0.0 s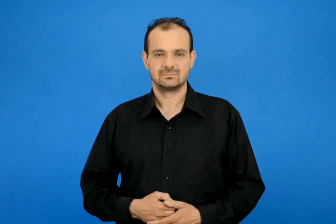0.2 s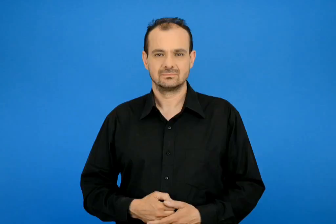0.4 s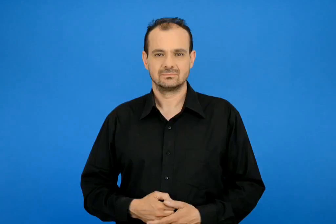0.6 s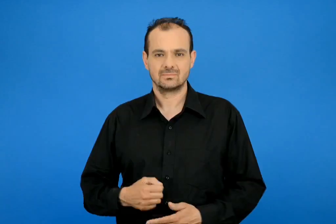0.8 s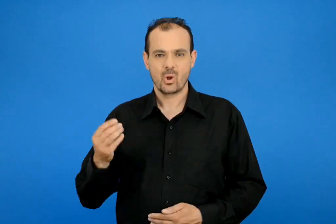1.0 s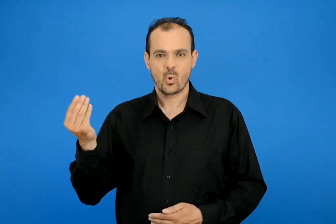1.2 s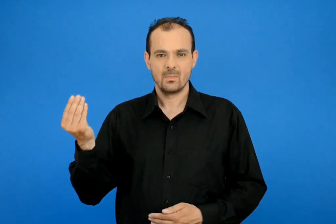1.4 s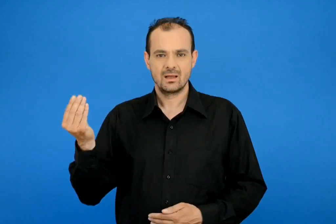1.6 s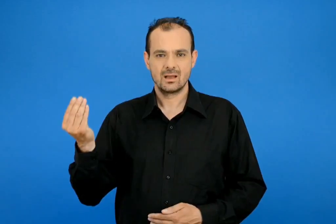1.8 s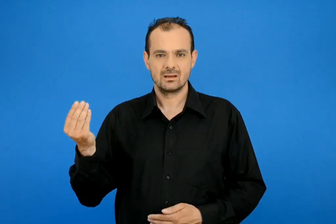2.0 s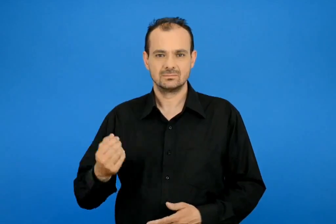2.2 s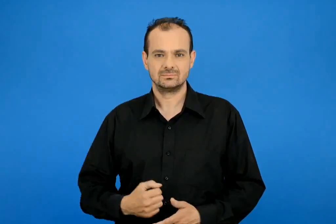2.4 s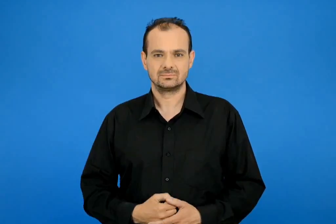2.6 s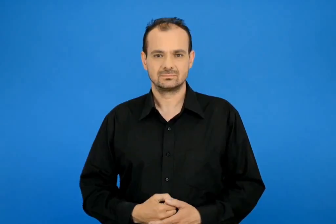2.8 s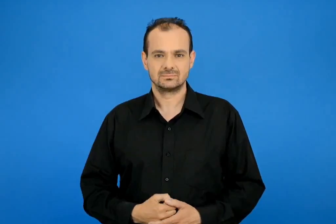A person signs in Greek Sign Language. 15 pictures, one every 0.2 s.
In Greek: ωμέγα
